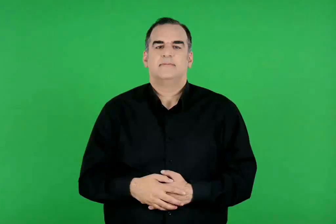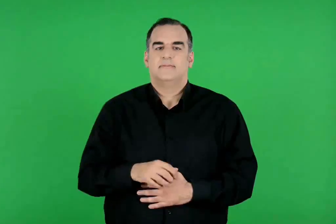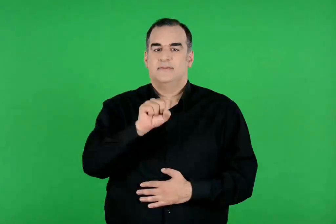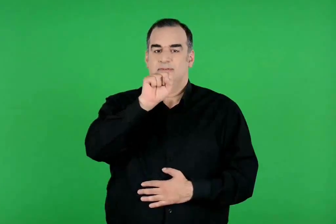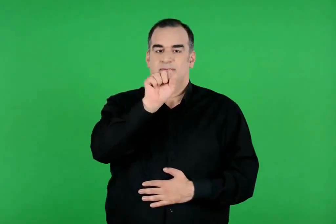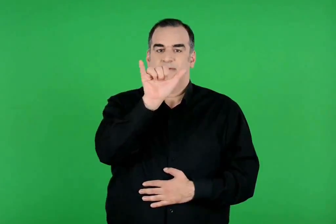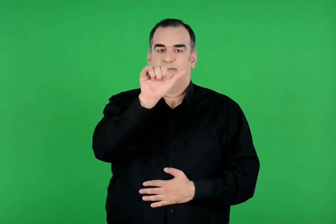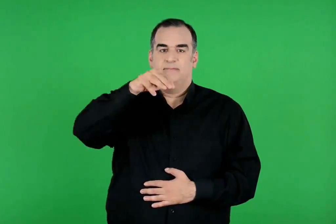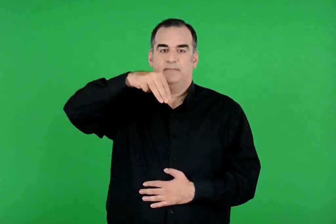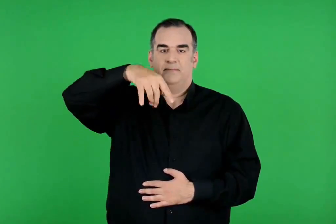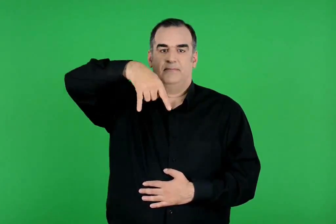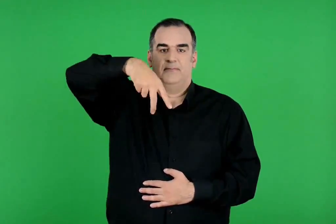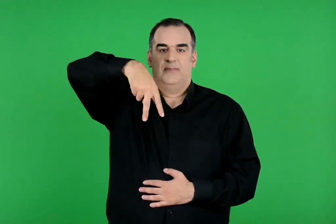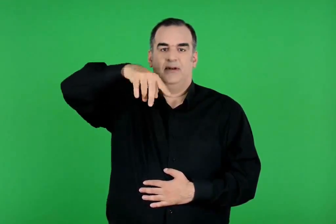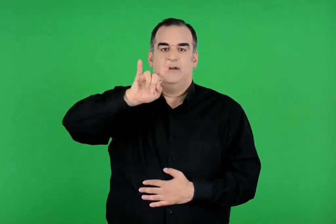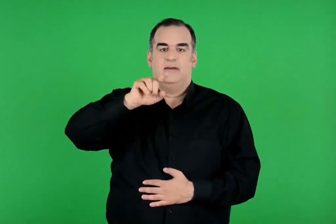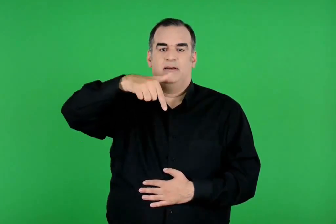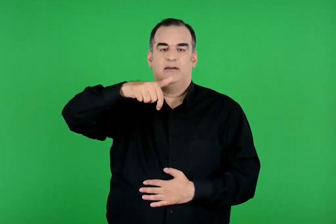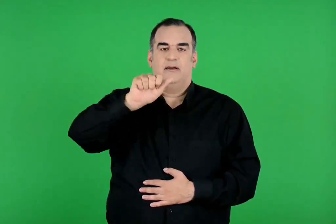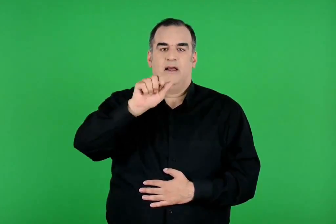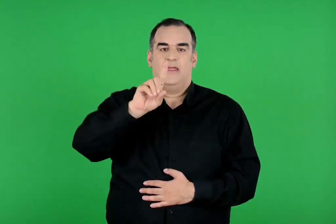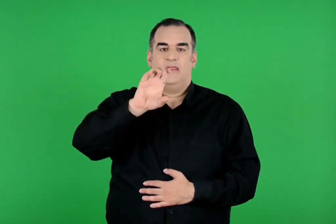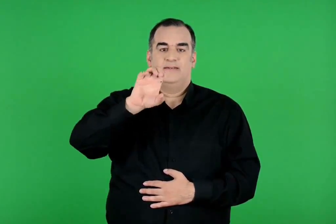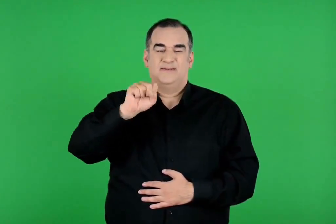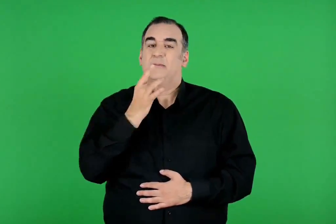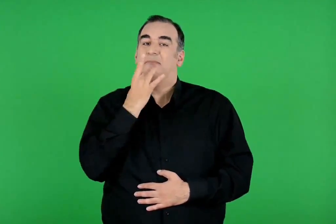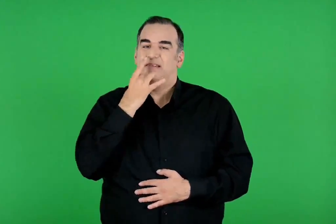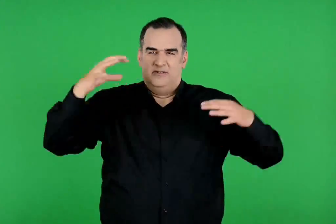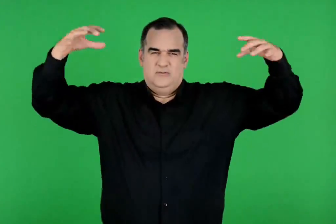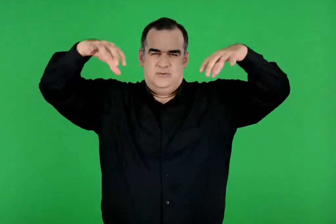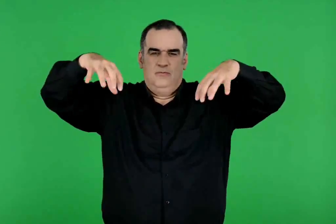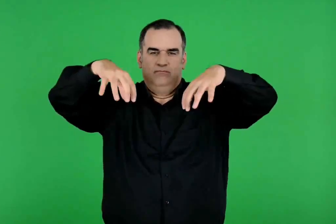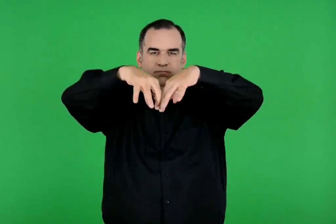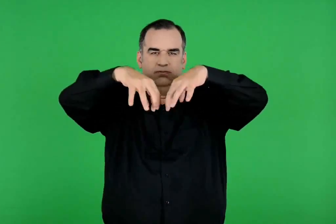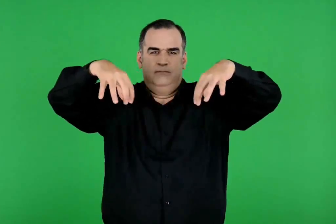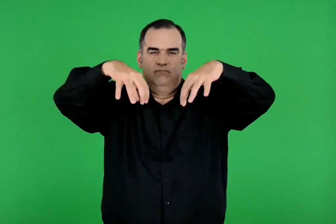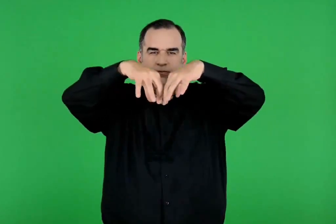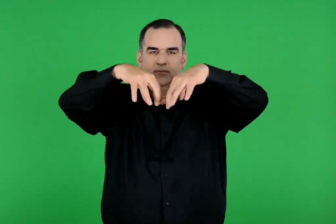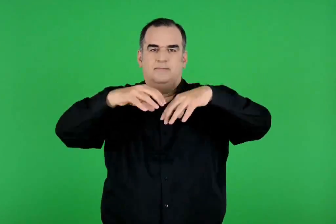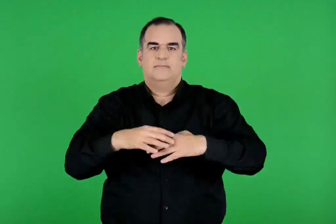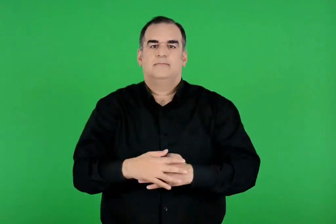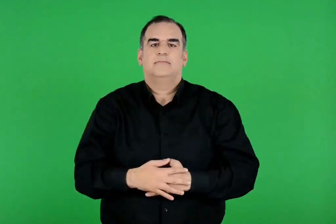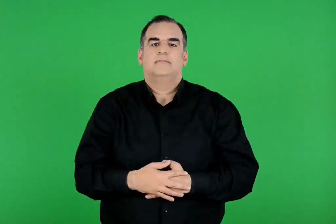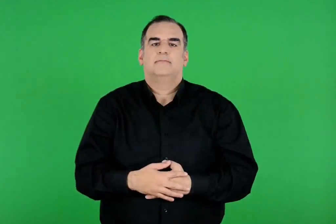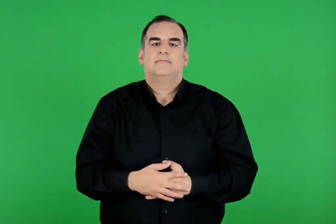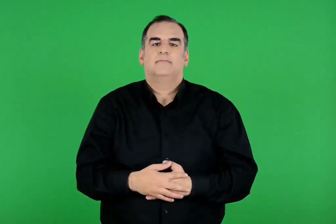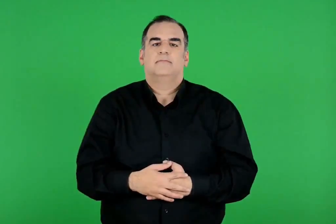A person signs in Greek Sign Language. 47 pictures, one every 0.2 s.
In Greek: οι συμπληγάδες πέτρες
